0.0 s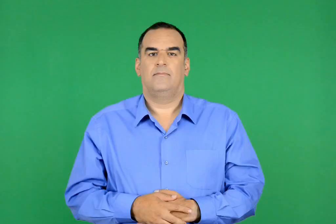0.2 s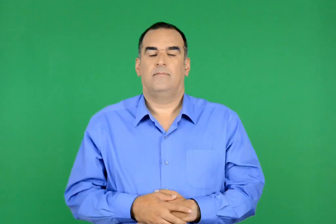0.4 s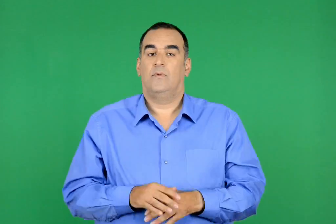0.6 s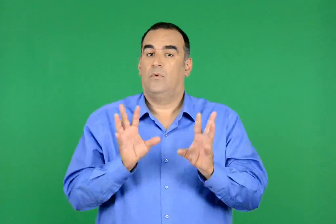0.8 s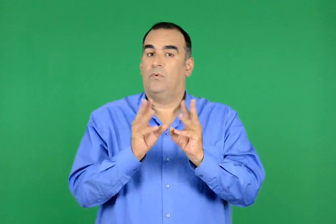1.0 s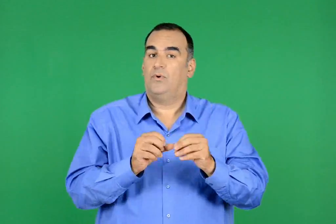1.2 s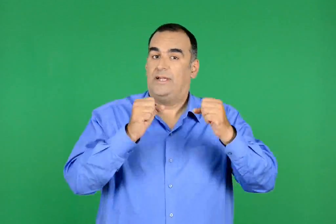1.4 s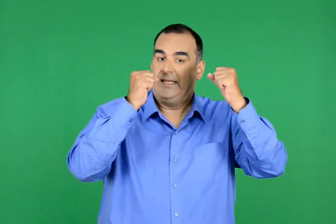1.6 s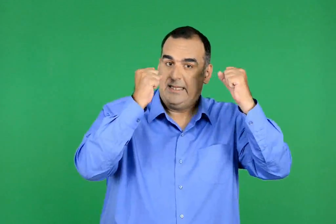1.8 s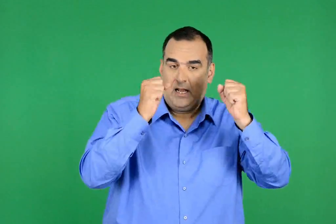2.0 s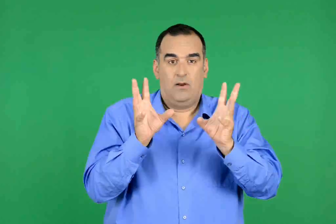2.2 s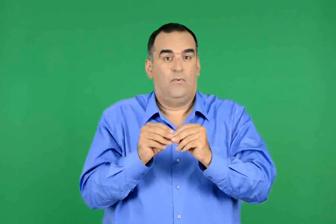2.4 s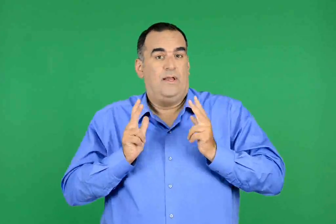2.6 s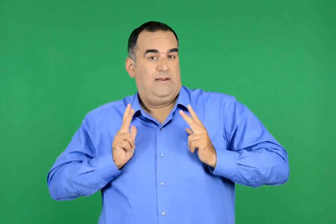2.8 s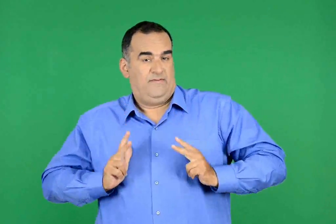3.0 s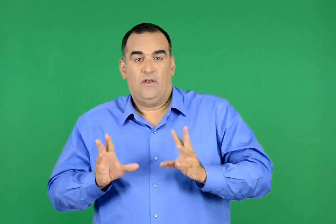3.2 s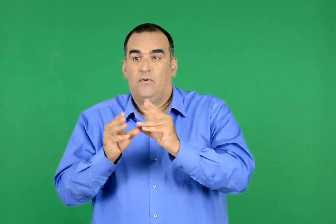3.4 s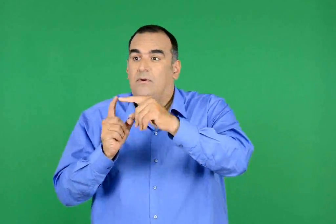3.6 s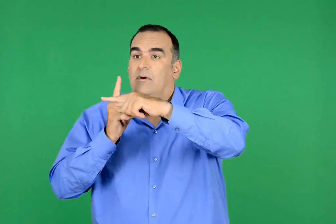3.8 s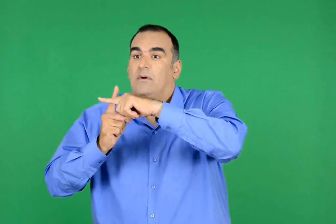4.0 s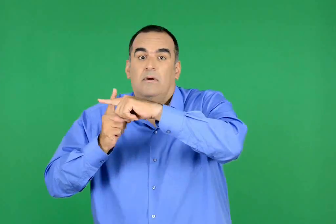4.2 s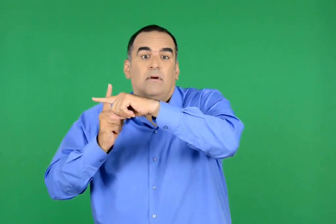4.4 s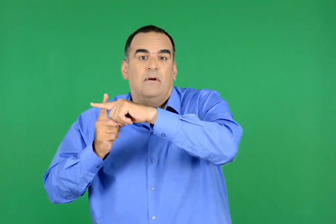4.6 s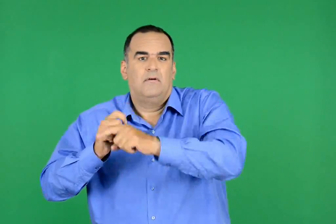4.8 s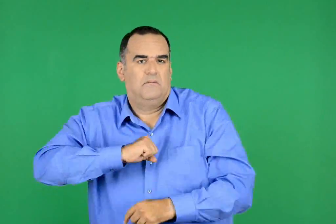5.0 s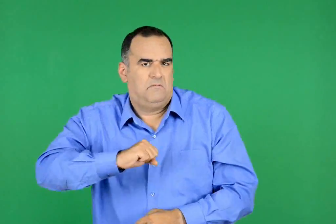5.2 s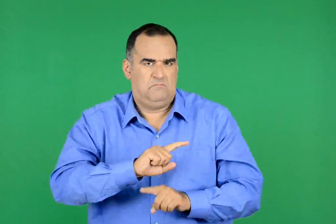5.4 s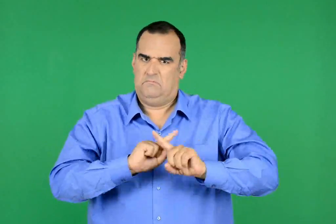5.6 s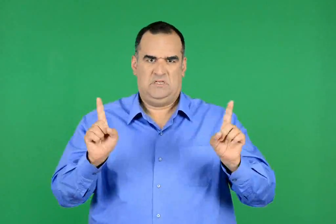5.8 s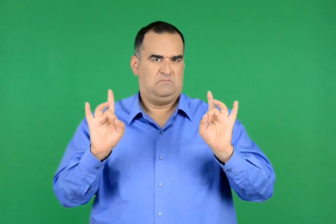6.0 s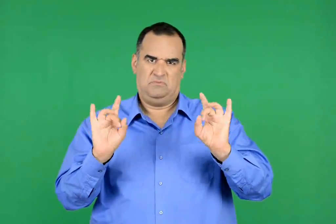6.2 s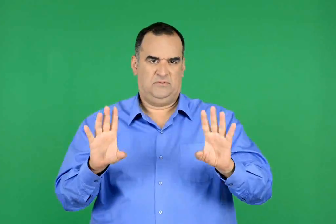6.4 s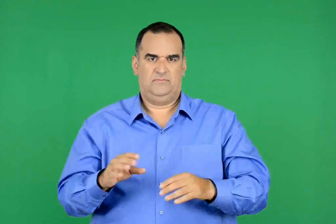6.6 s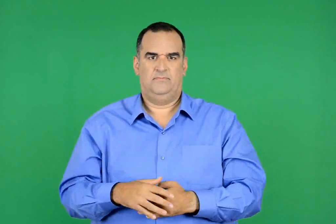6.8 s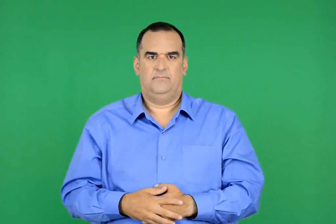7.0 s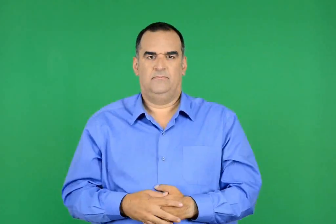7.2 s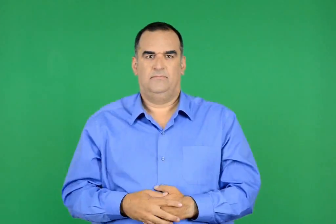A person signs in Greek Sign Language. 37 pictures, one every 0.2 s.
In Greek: τίποτα δε σκιάζει την υγεία , την ευτυχία και την αισιοδοξία µας
